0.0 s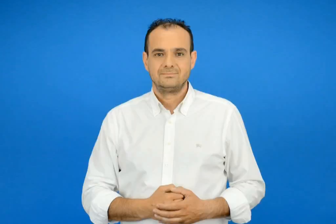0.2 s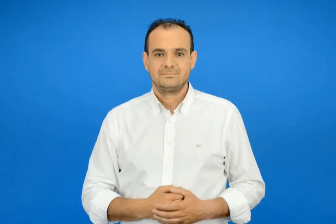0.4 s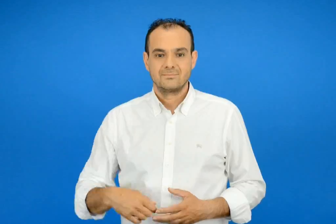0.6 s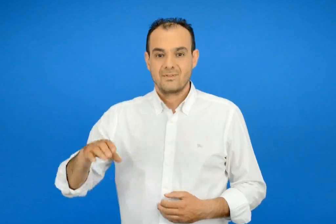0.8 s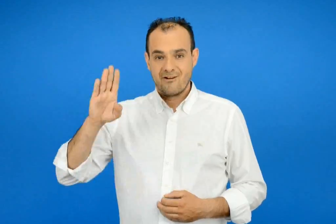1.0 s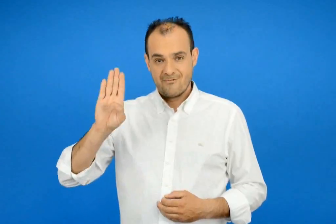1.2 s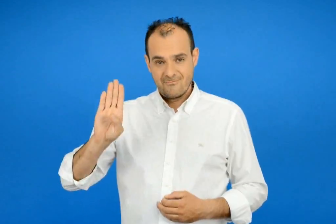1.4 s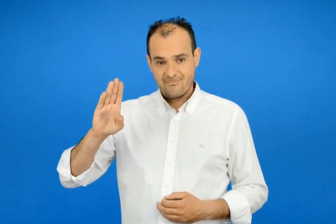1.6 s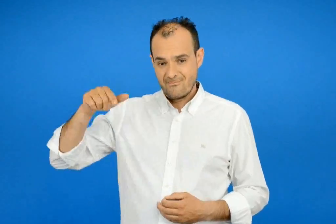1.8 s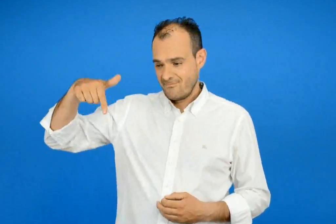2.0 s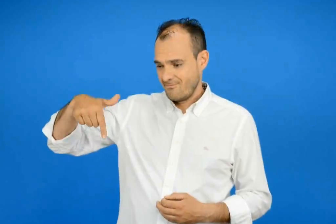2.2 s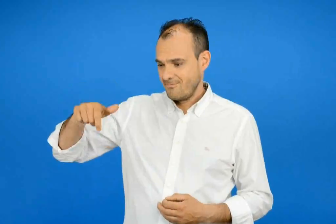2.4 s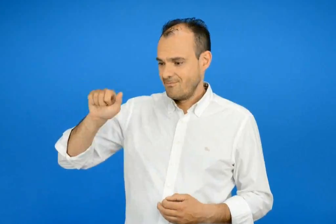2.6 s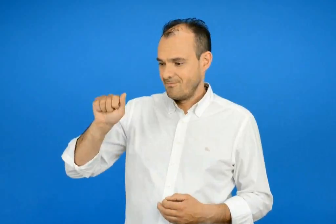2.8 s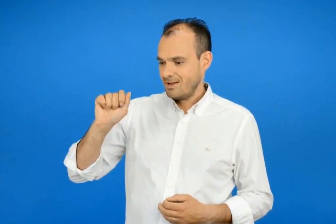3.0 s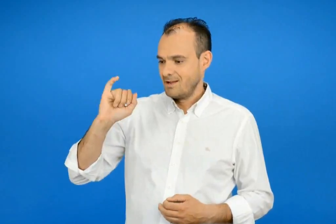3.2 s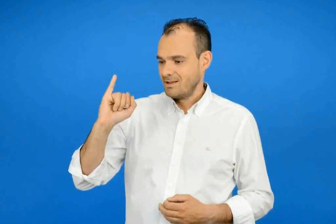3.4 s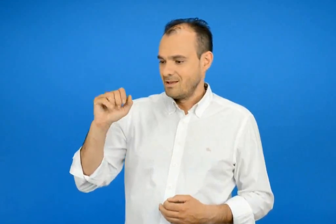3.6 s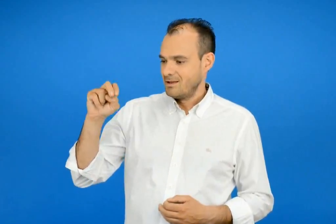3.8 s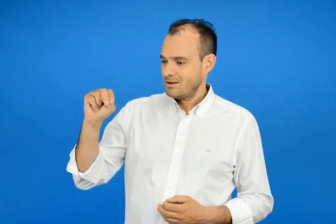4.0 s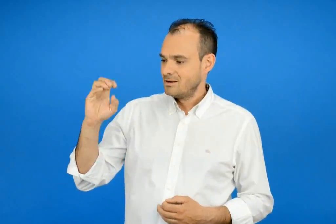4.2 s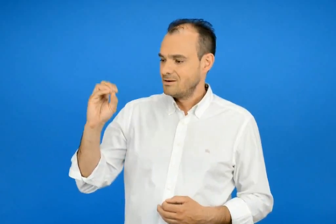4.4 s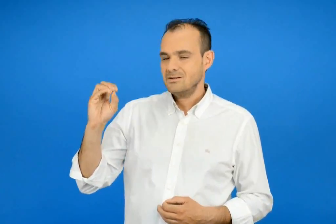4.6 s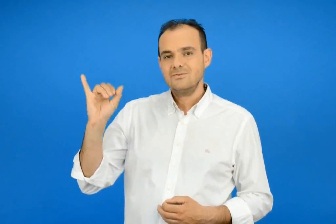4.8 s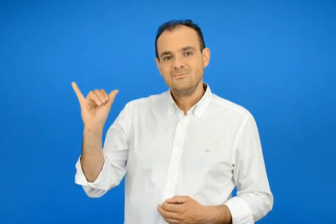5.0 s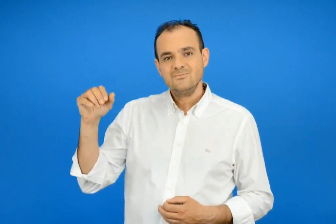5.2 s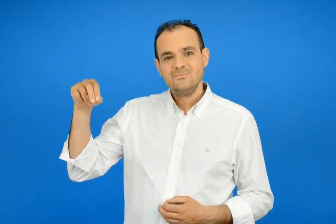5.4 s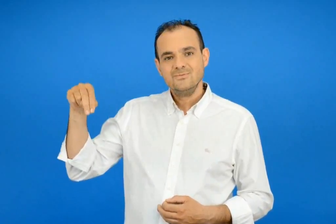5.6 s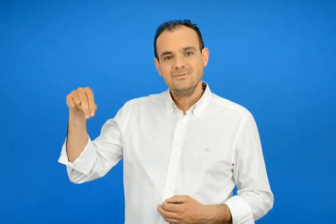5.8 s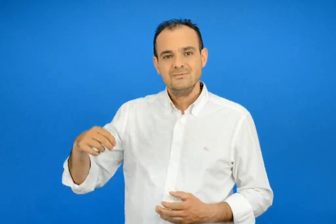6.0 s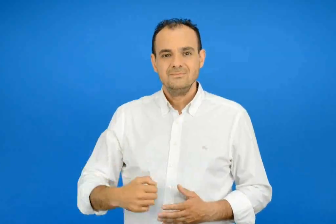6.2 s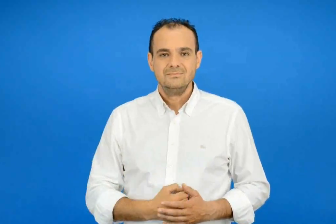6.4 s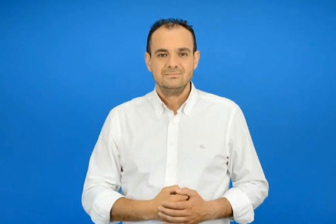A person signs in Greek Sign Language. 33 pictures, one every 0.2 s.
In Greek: βγαίνουν
